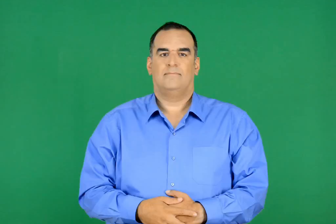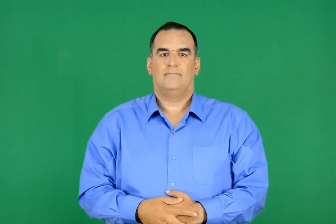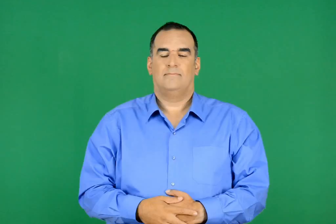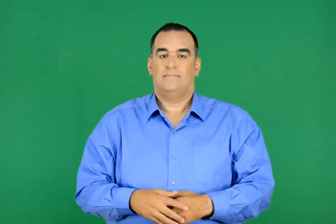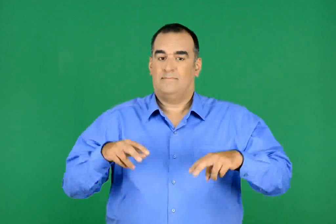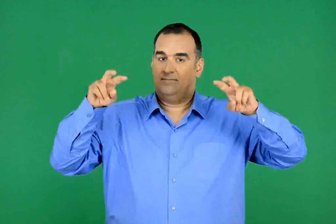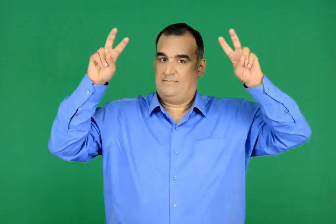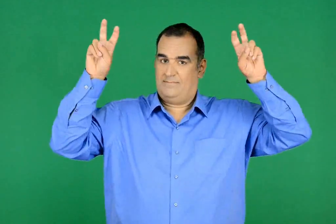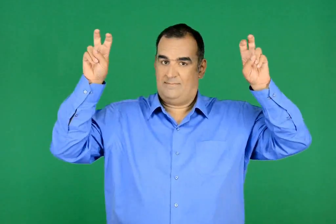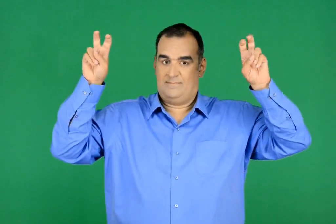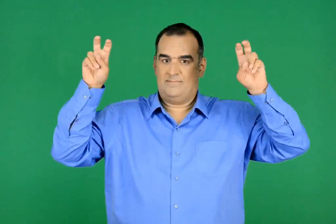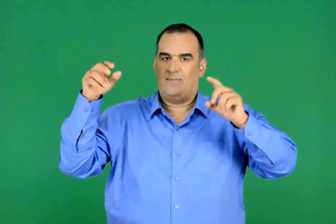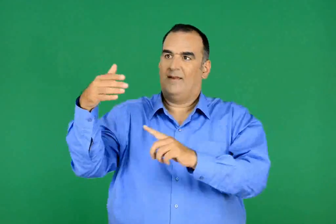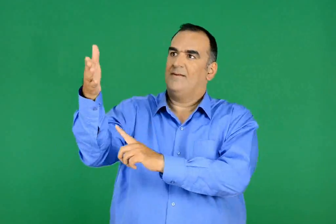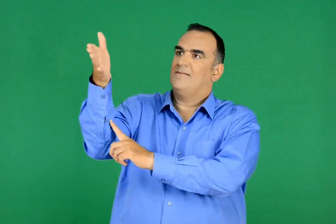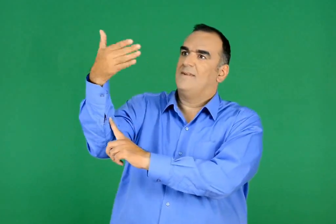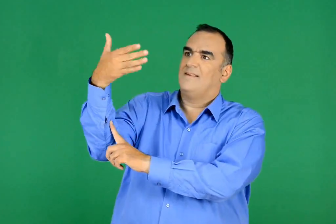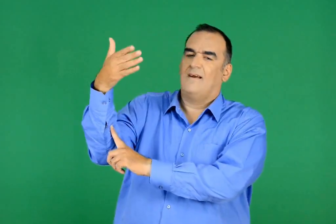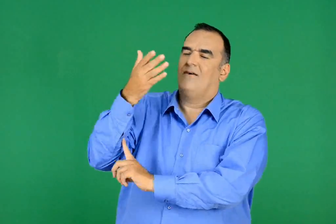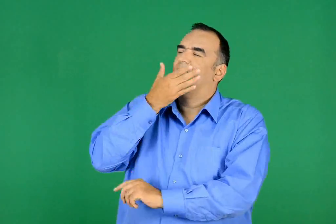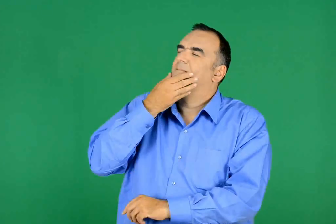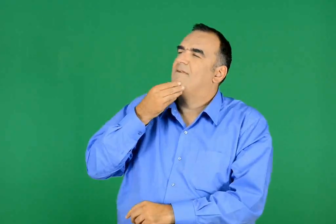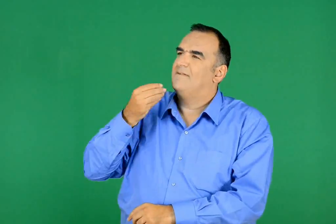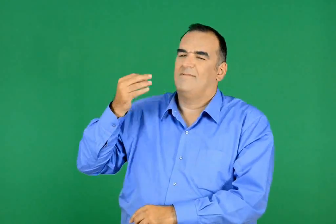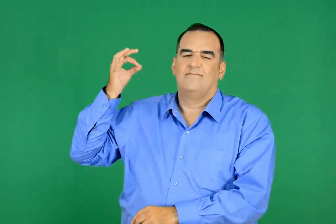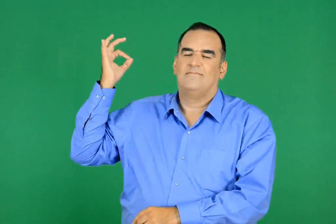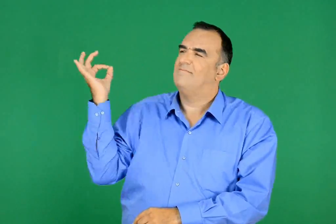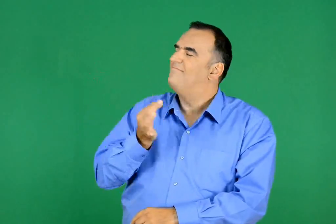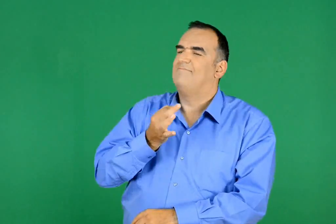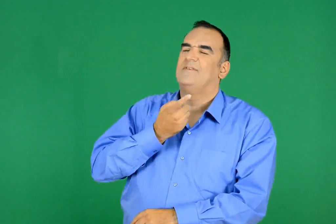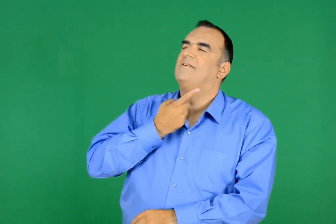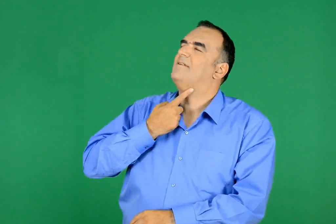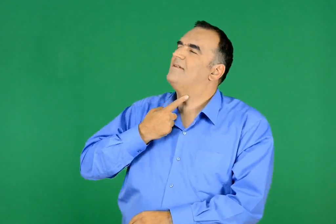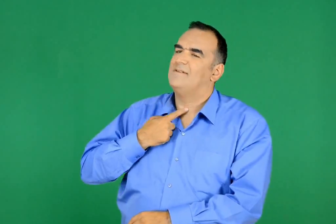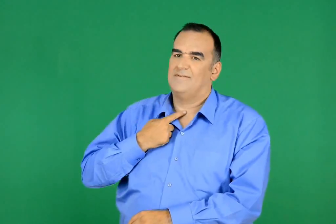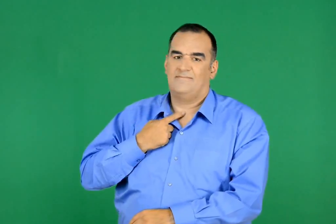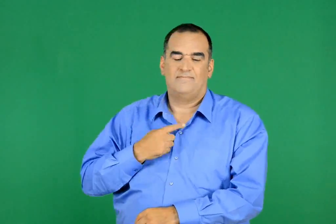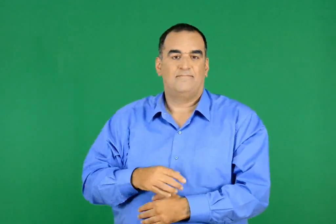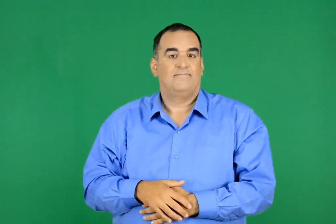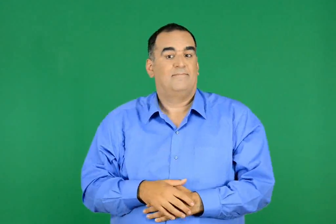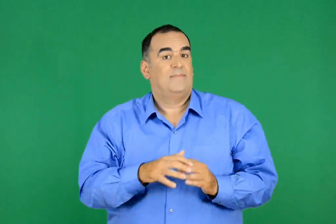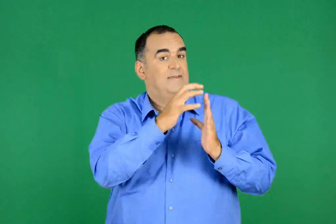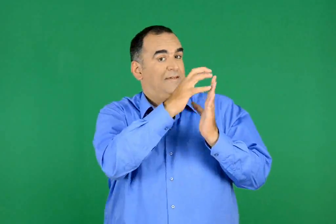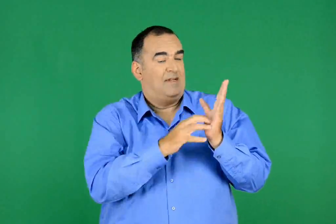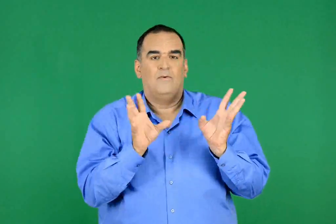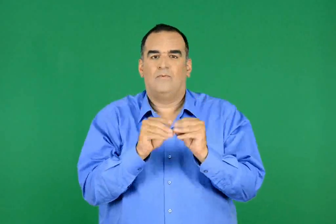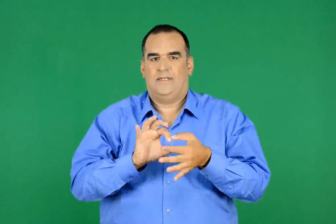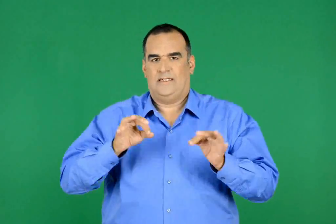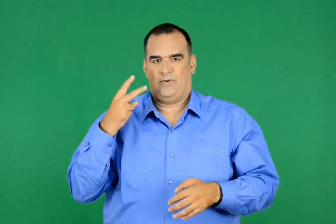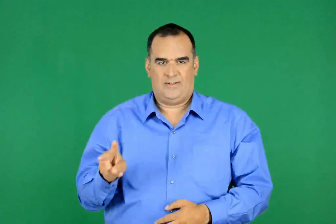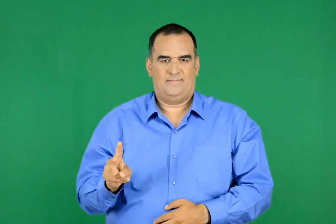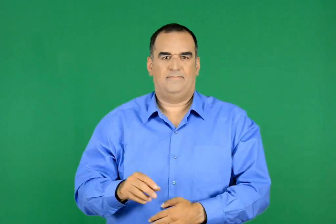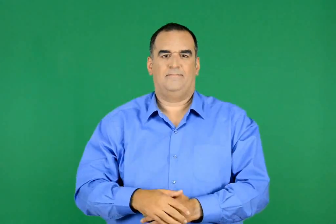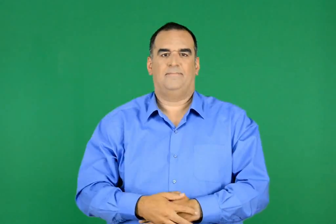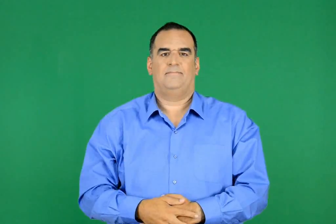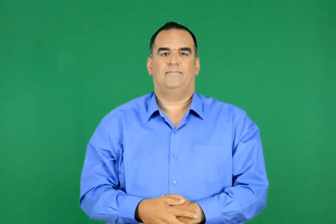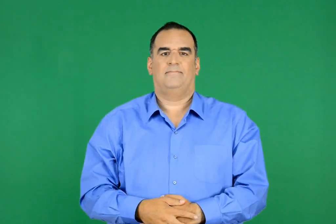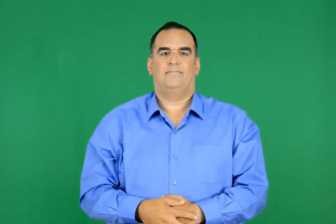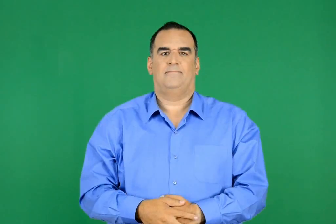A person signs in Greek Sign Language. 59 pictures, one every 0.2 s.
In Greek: όμορφή μου , καλή , γλυκιά πατρίδα κείμενα από την ιστορία
